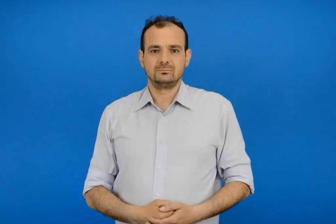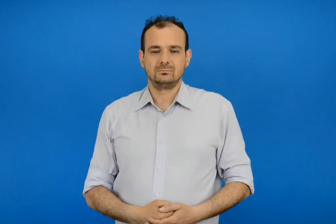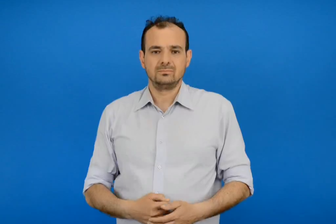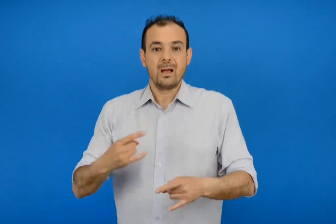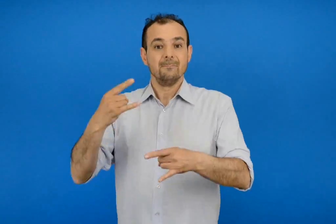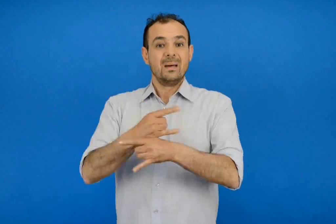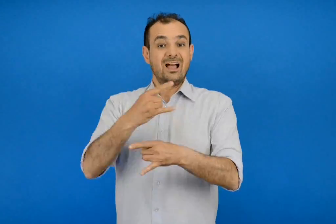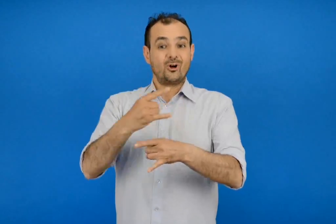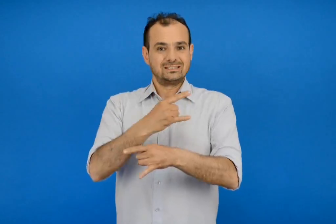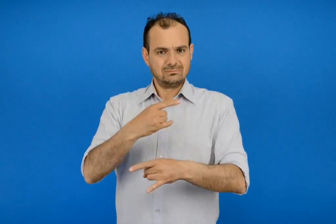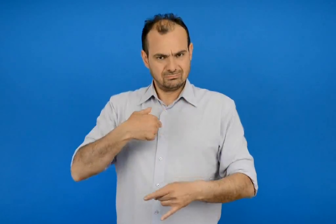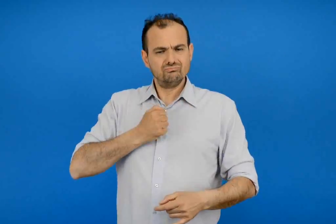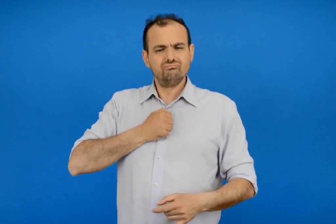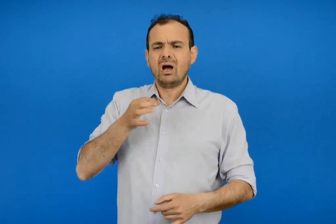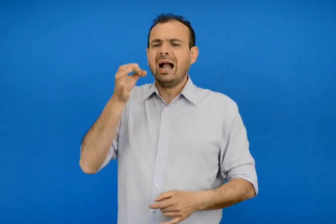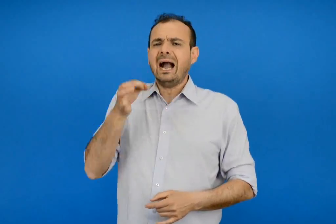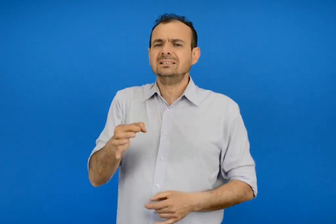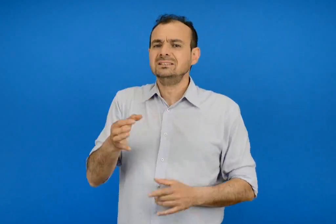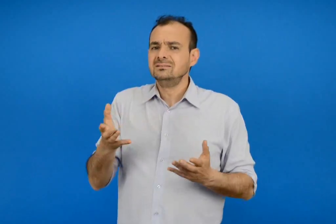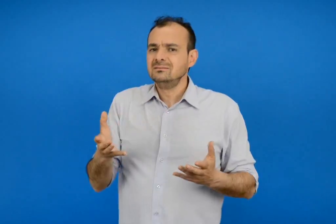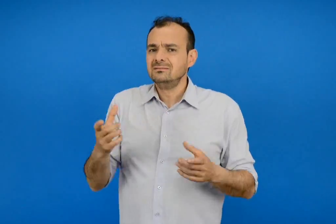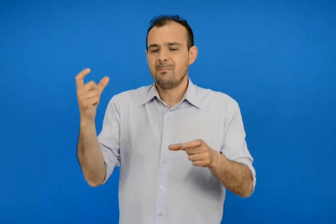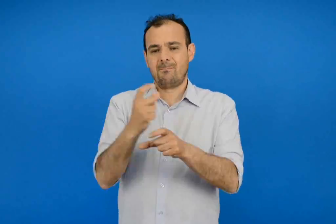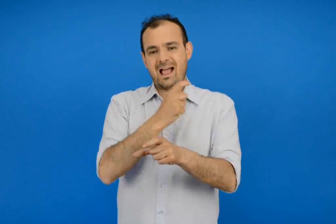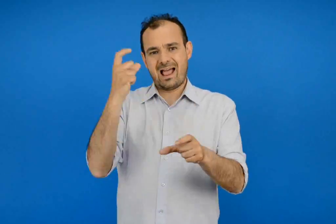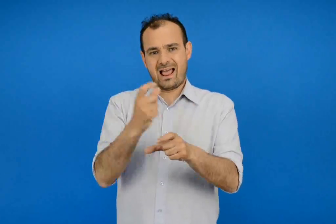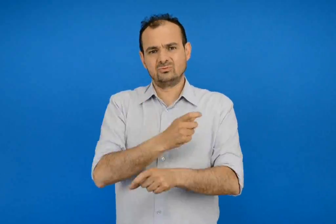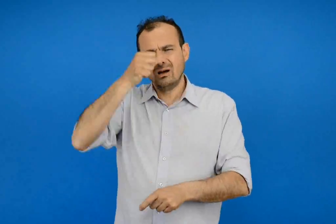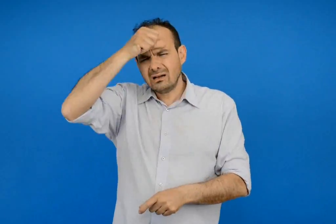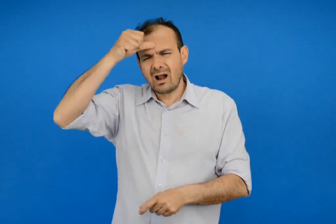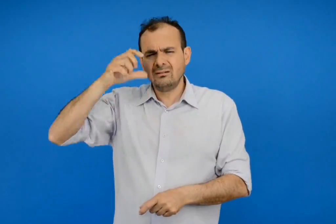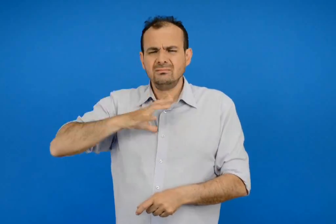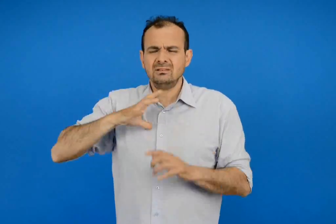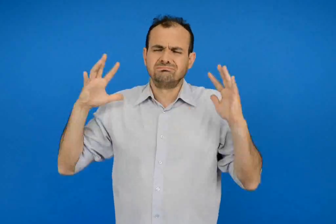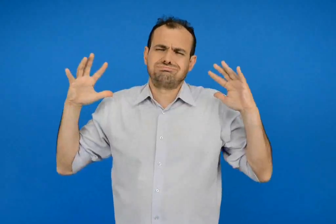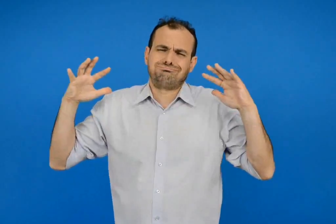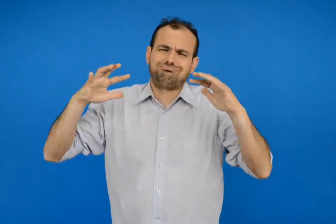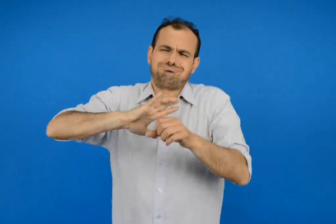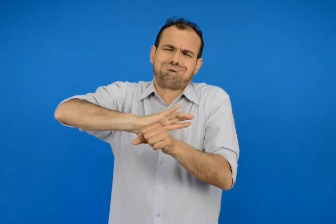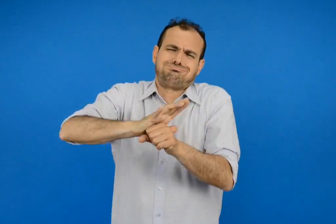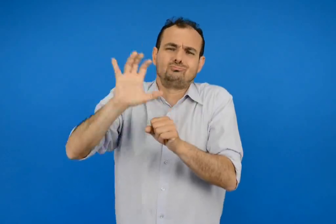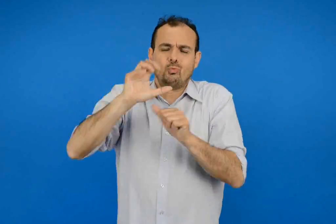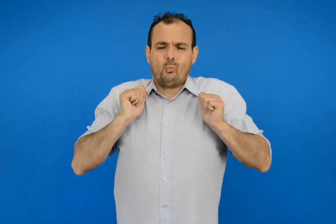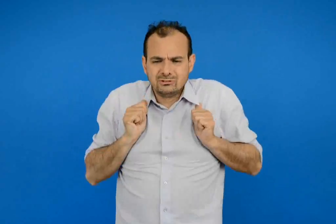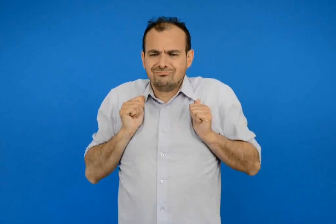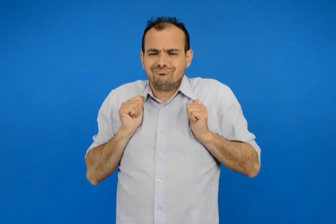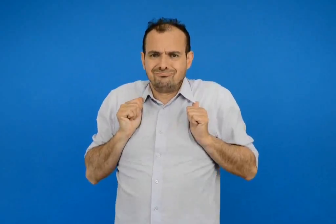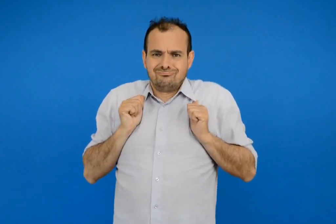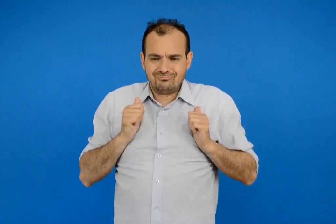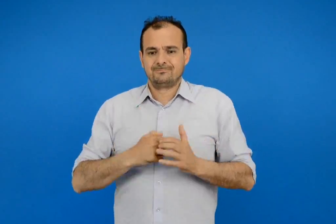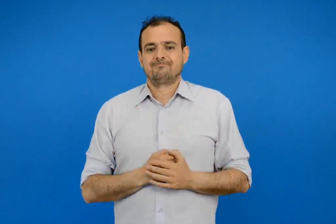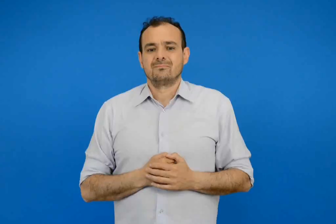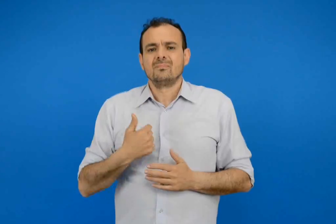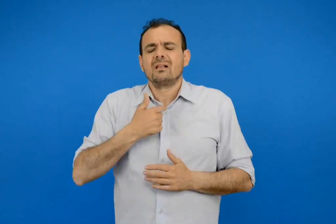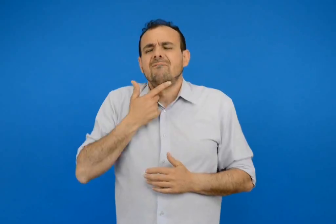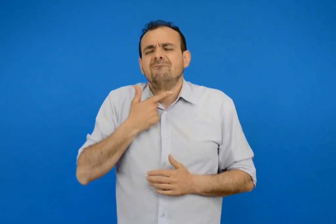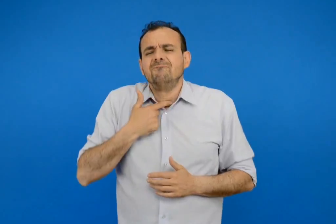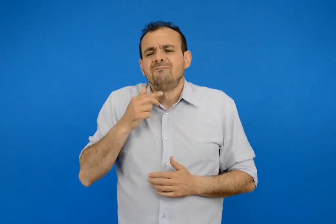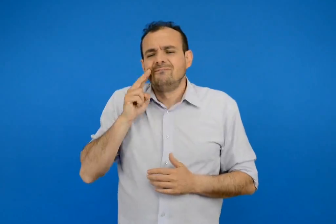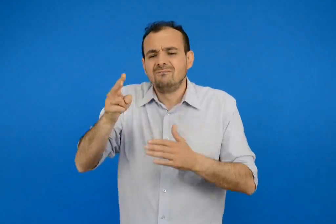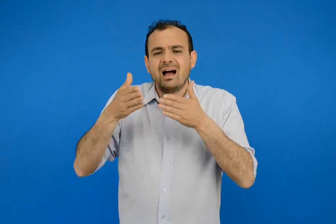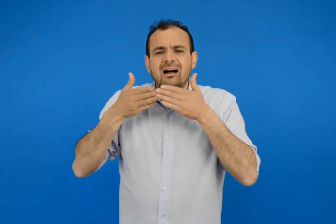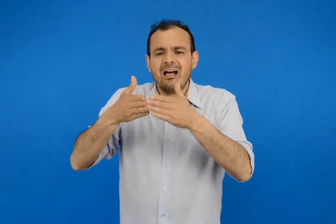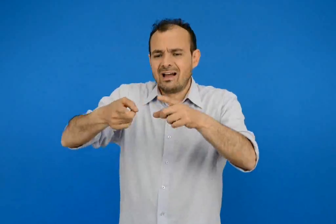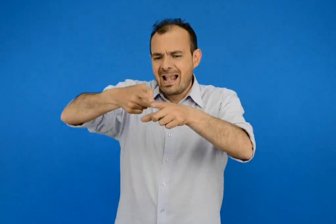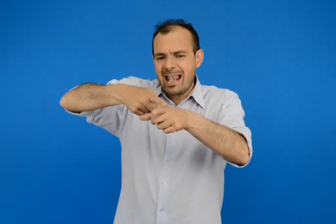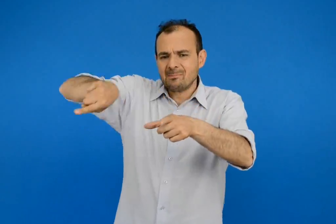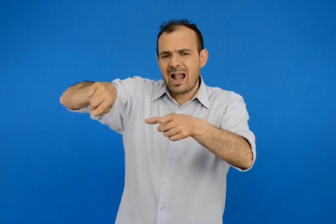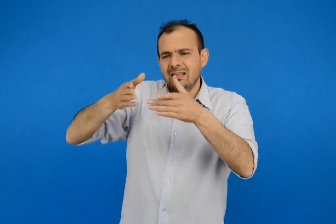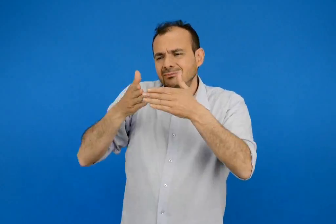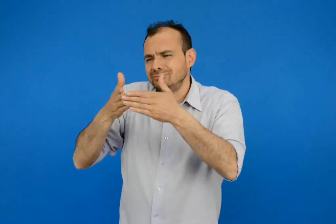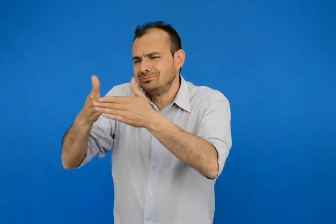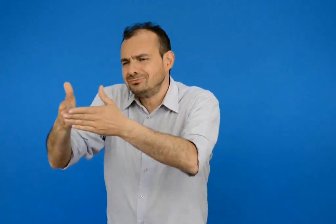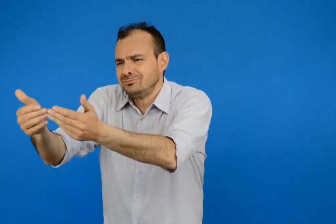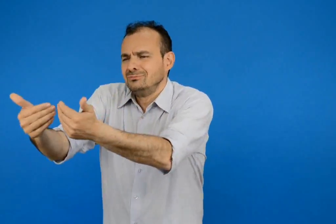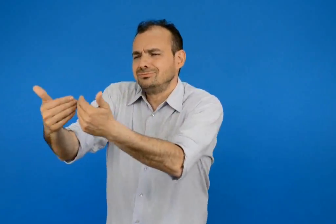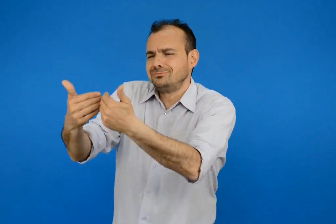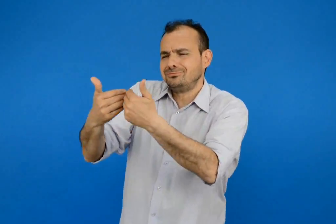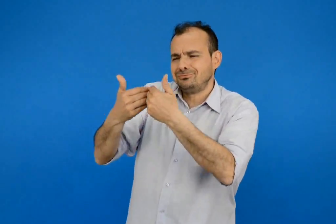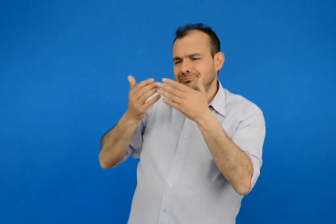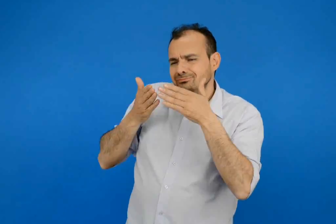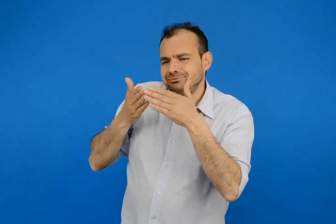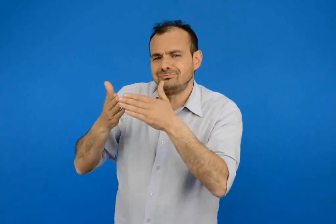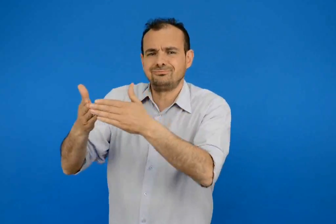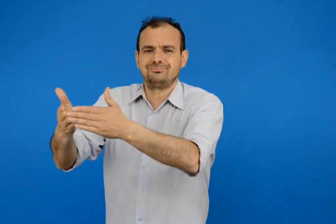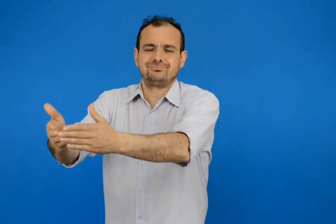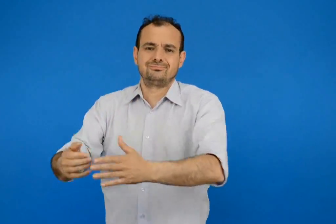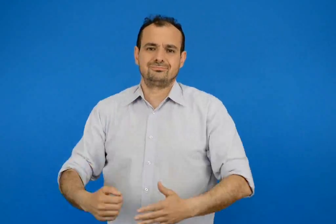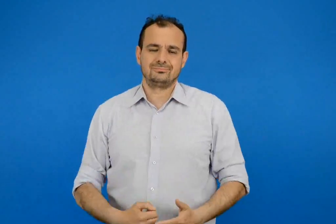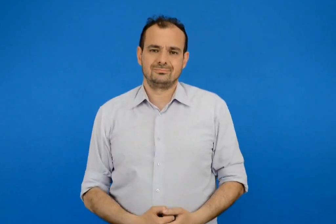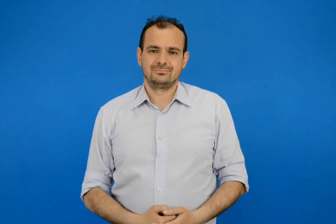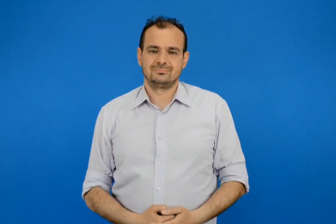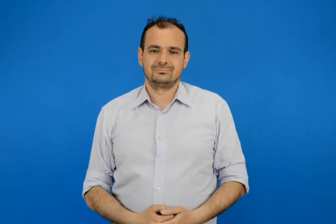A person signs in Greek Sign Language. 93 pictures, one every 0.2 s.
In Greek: παναγιώτης το νησί μου η πάρος το καλοκαίρι γεμίζει τουρίστες μου αρέσει να βλέπω τα καραβιά στο λιμάνι να πηγαινοέρχονται
